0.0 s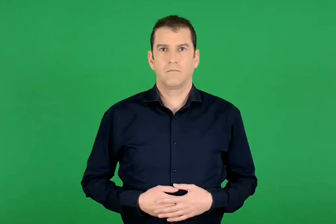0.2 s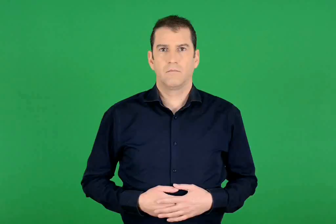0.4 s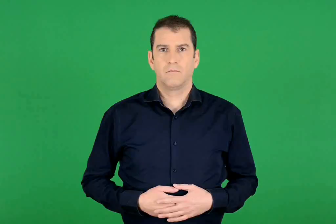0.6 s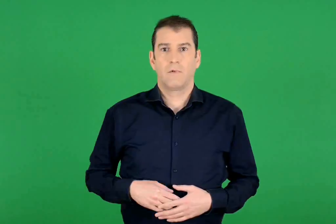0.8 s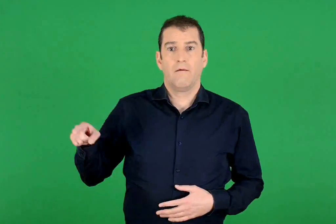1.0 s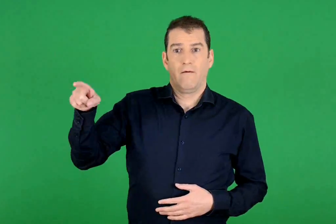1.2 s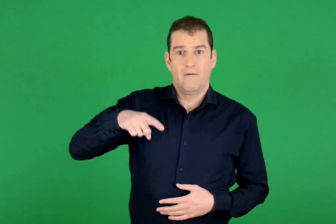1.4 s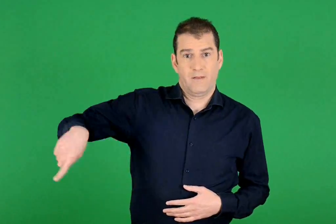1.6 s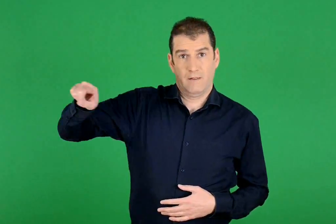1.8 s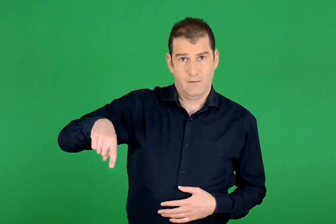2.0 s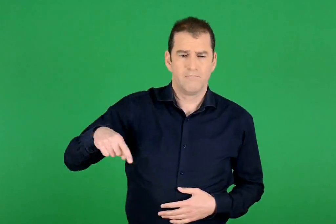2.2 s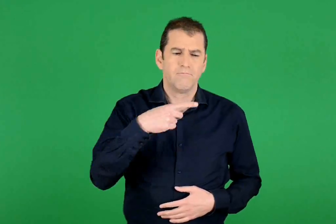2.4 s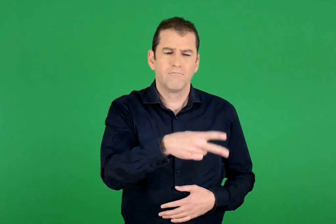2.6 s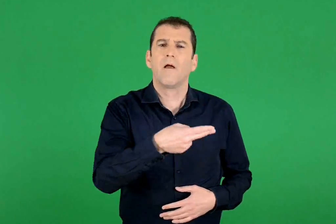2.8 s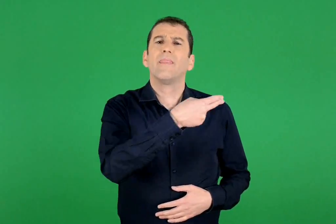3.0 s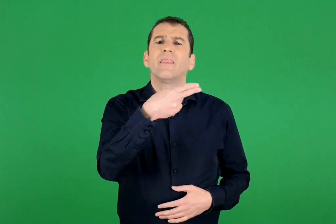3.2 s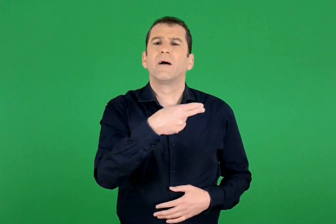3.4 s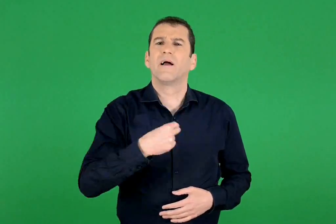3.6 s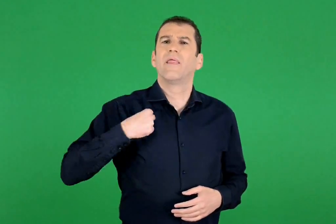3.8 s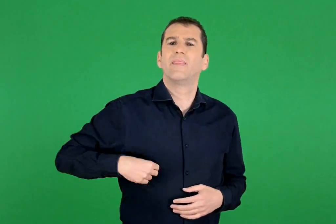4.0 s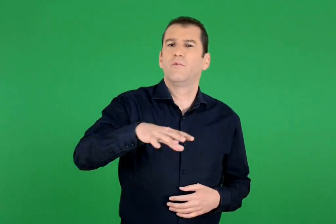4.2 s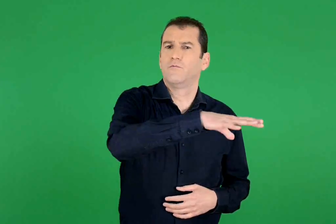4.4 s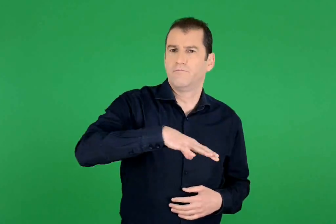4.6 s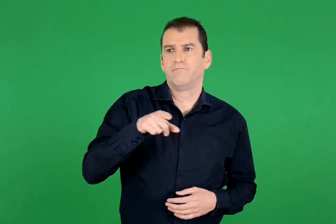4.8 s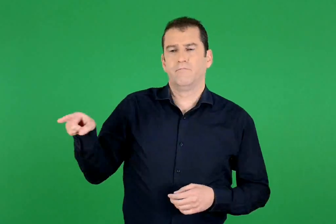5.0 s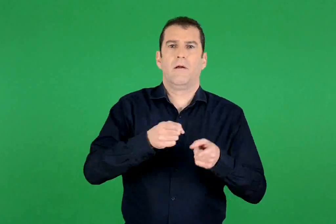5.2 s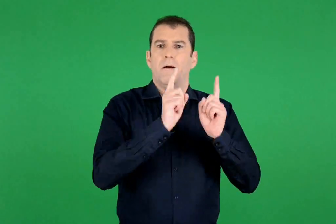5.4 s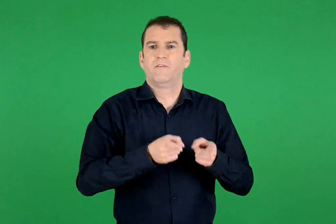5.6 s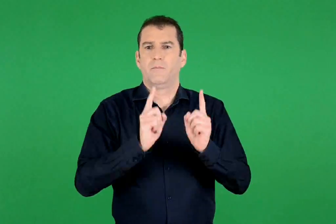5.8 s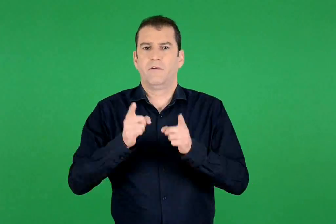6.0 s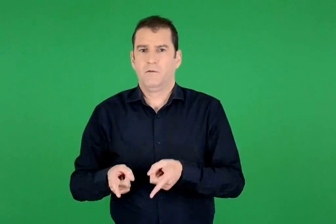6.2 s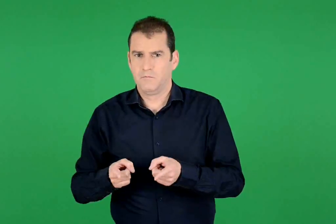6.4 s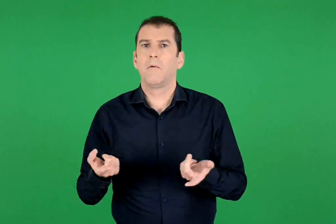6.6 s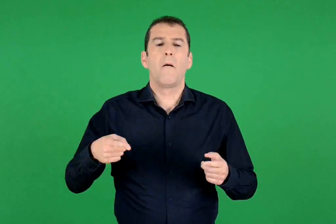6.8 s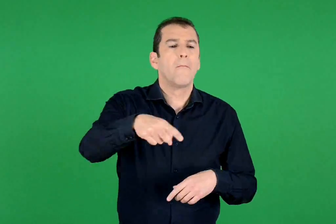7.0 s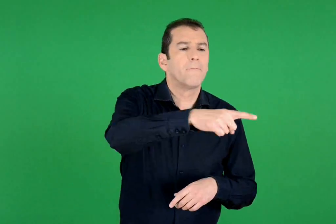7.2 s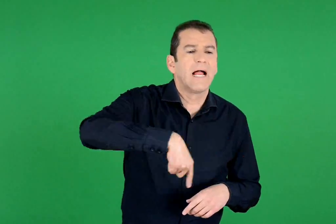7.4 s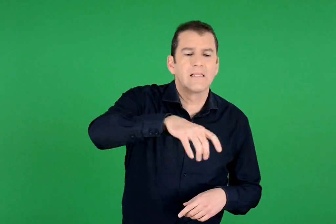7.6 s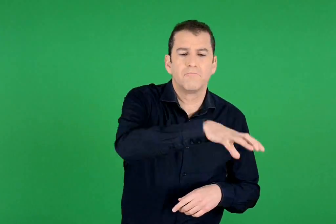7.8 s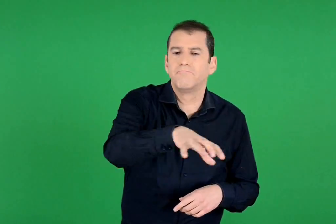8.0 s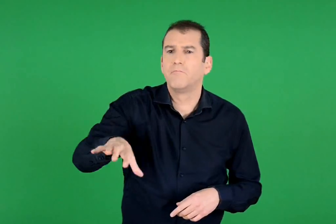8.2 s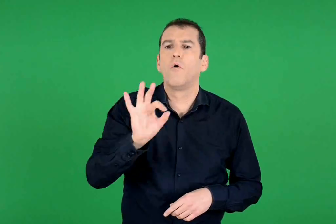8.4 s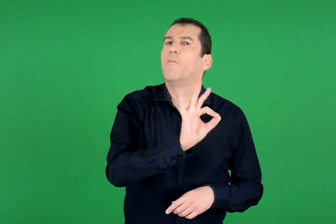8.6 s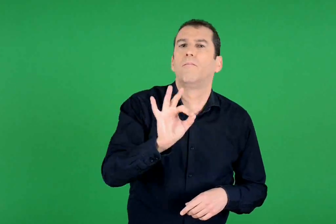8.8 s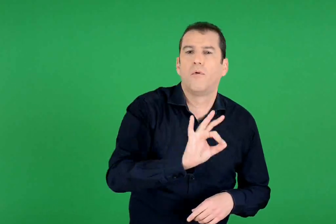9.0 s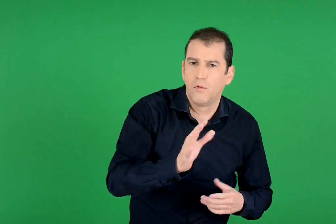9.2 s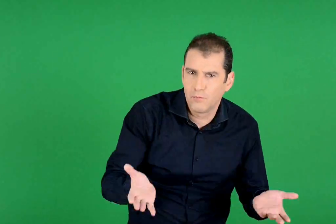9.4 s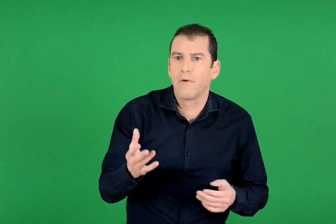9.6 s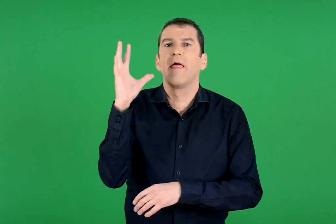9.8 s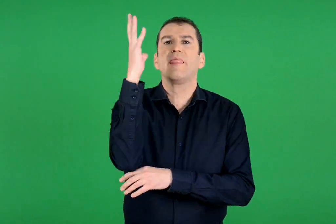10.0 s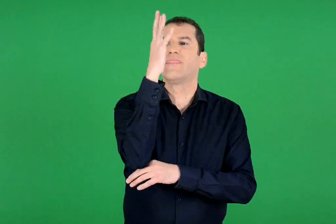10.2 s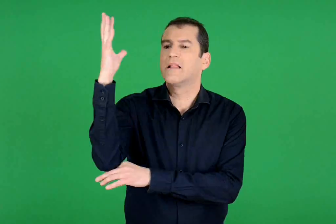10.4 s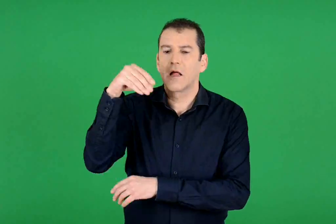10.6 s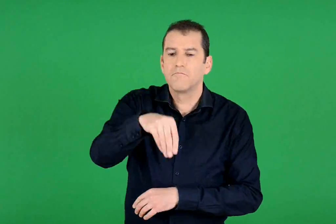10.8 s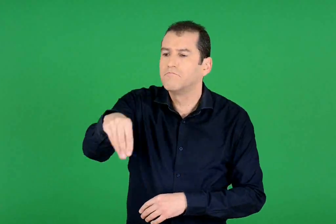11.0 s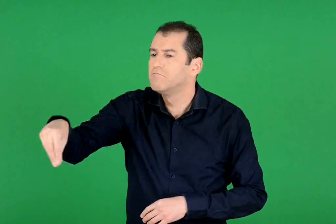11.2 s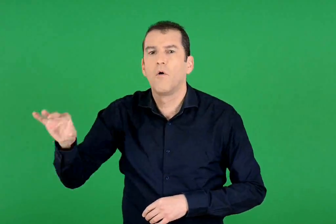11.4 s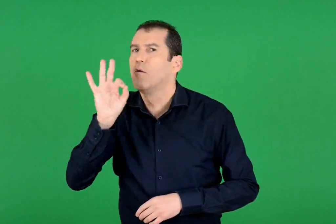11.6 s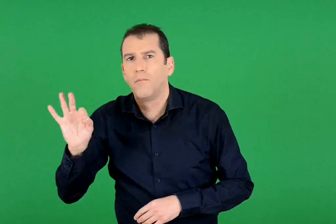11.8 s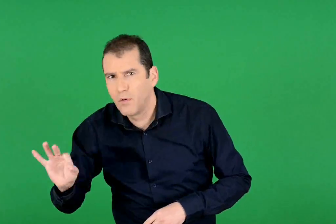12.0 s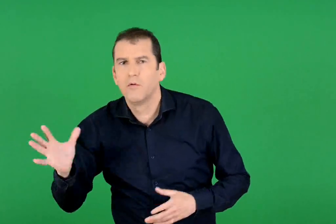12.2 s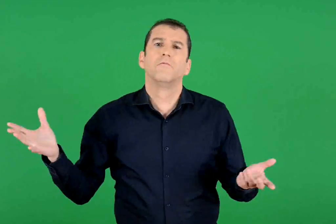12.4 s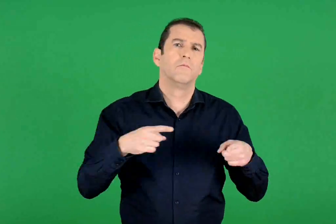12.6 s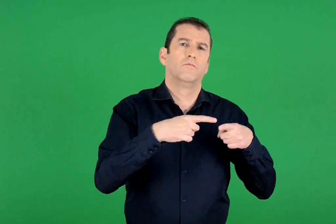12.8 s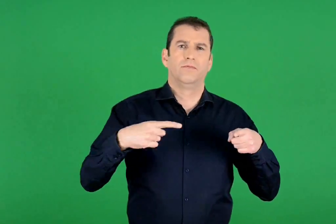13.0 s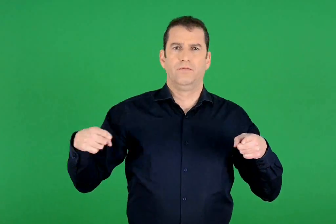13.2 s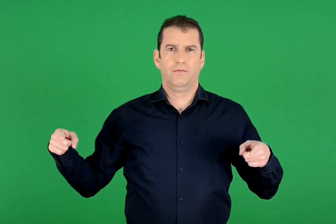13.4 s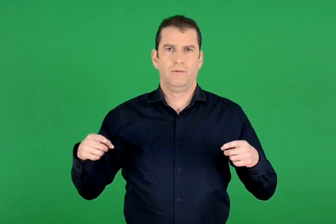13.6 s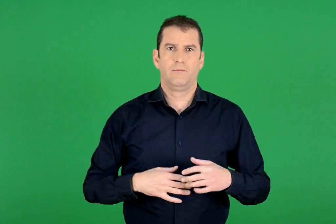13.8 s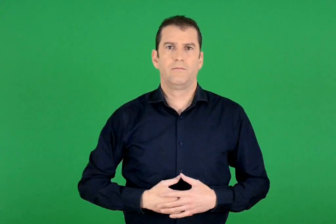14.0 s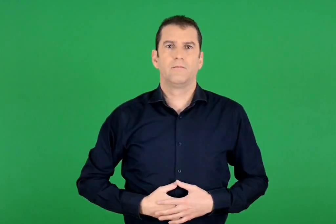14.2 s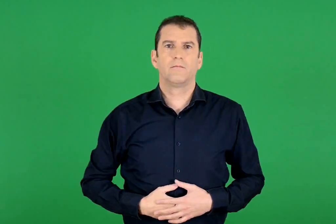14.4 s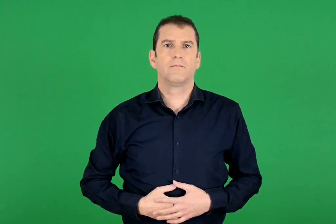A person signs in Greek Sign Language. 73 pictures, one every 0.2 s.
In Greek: αυτοί αποφασίζουν για πολλά ζητήματα του δήμου: πού θα γίνουν πλατείες , πού θα φυτευτούν δέντρα κ.ά
